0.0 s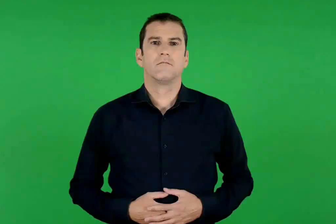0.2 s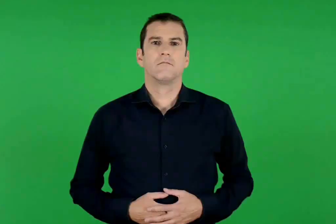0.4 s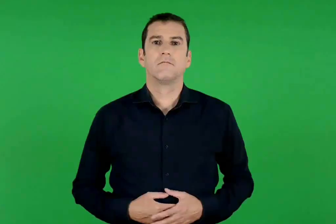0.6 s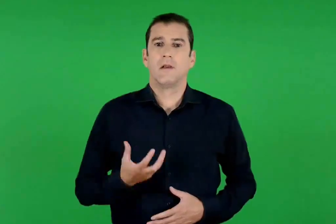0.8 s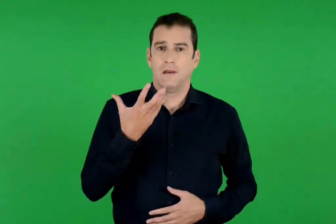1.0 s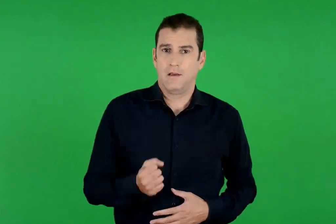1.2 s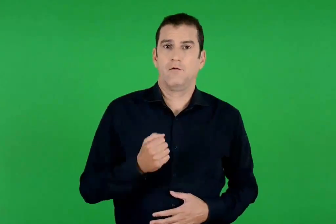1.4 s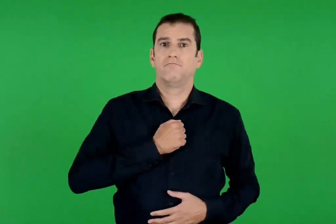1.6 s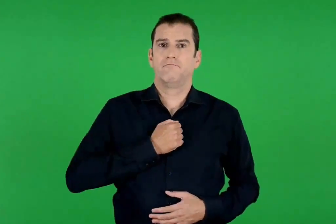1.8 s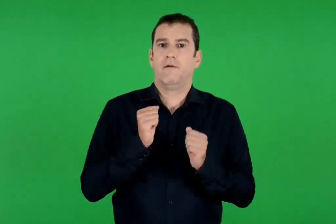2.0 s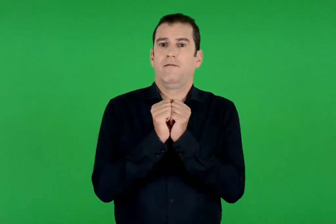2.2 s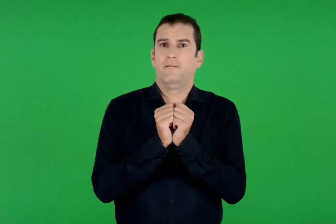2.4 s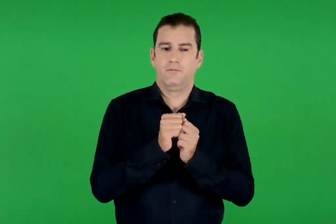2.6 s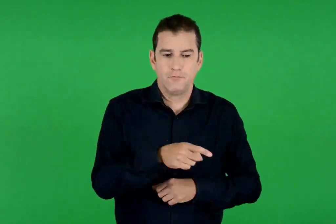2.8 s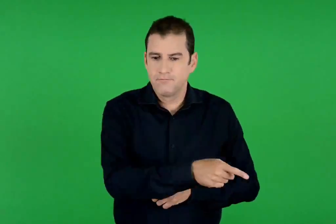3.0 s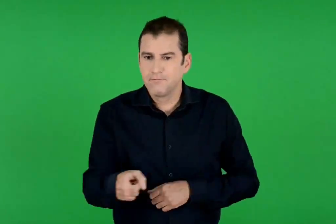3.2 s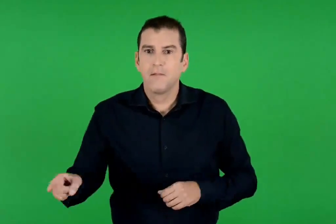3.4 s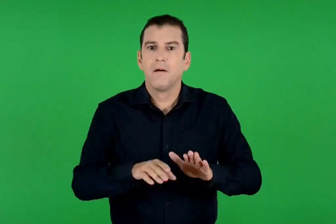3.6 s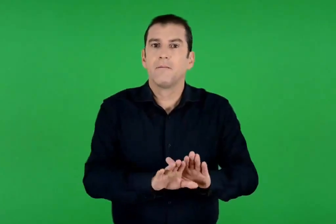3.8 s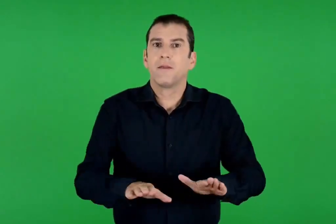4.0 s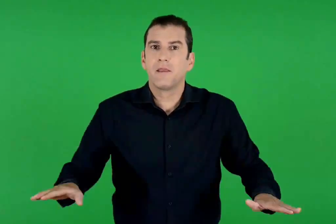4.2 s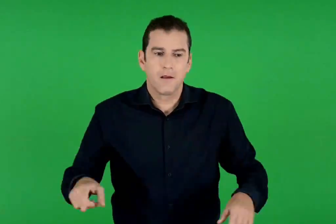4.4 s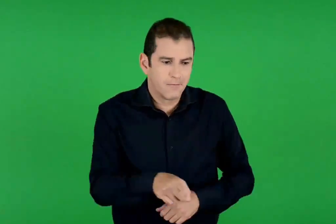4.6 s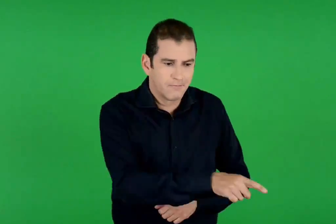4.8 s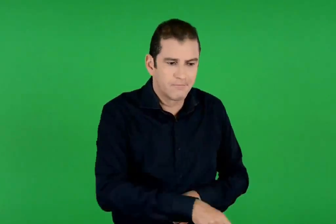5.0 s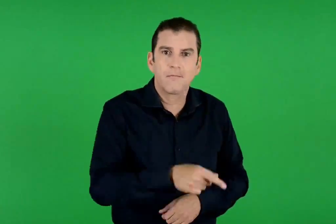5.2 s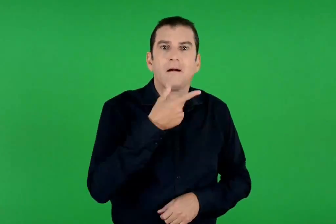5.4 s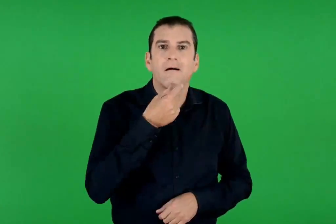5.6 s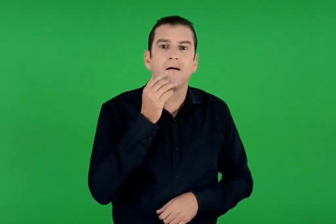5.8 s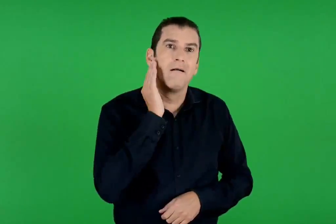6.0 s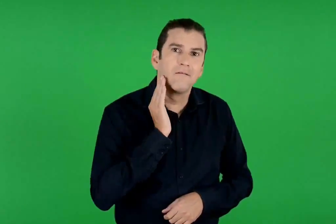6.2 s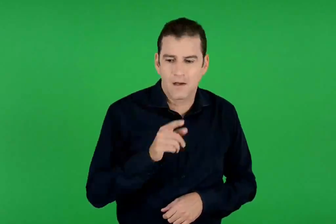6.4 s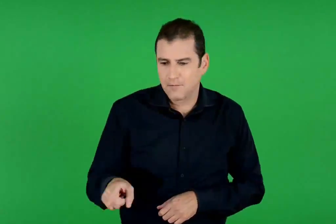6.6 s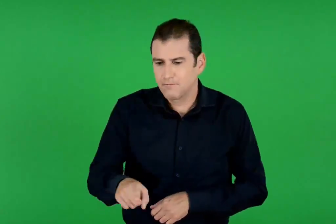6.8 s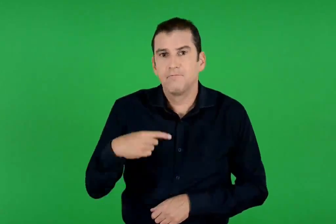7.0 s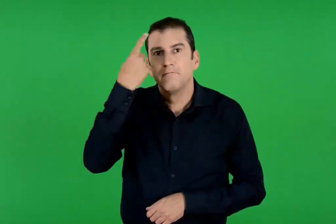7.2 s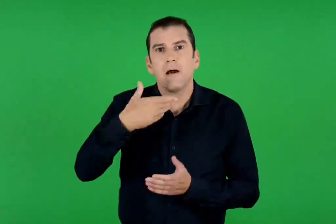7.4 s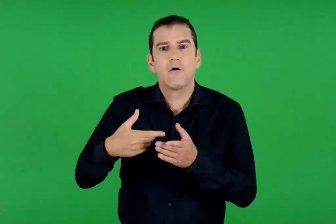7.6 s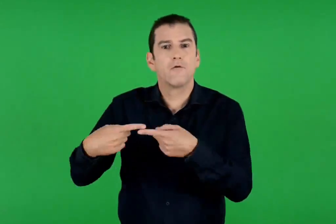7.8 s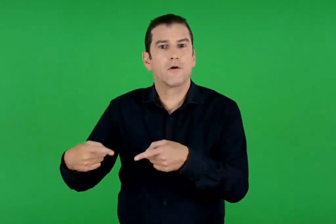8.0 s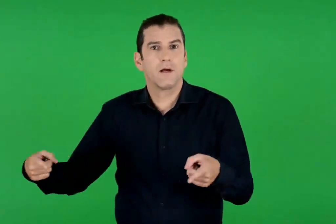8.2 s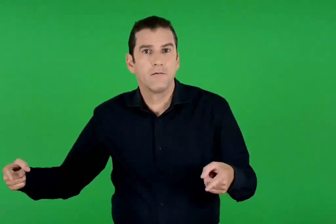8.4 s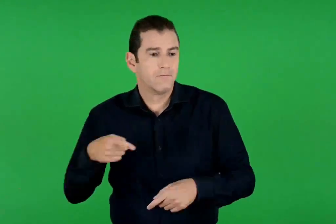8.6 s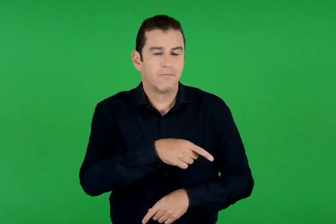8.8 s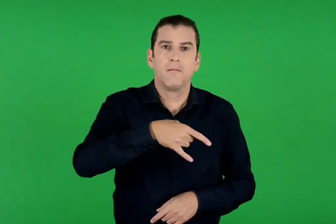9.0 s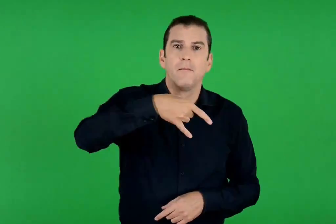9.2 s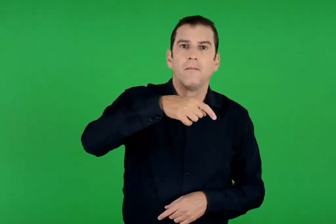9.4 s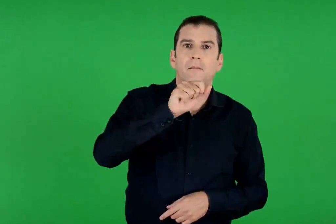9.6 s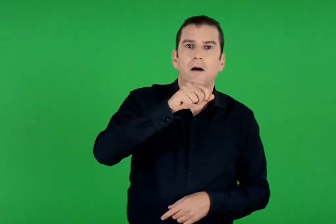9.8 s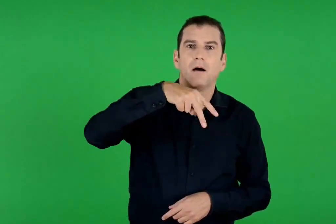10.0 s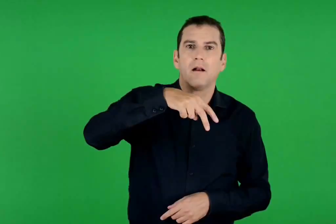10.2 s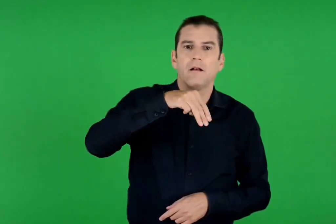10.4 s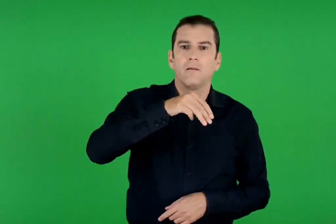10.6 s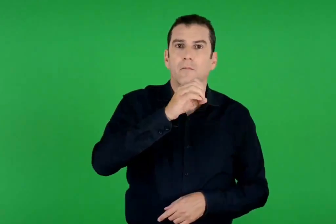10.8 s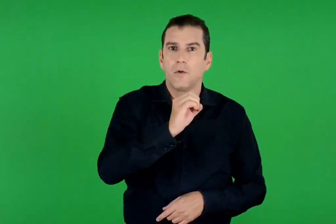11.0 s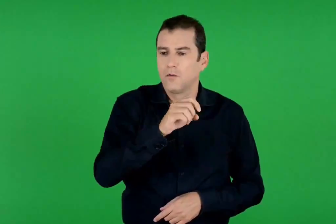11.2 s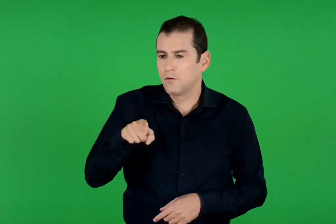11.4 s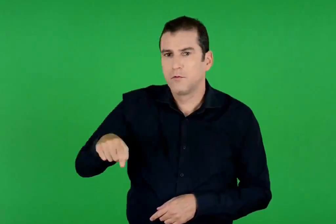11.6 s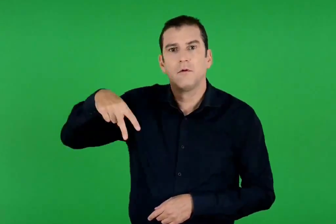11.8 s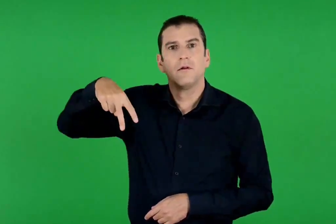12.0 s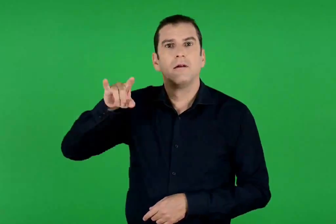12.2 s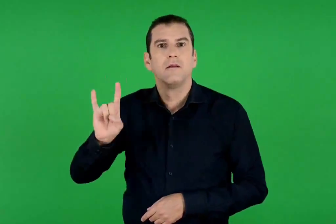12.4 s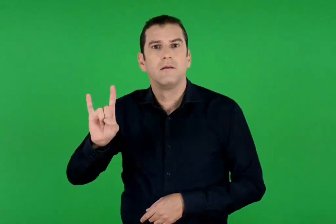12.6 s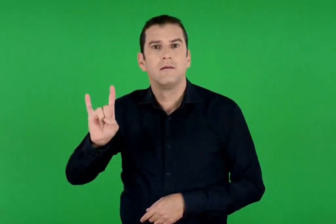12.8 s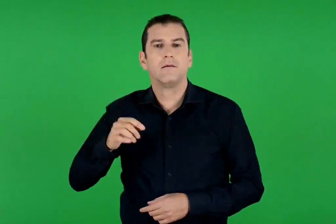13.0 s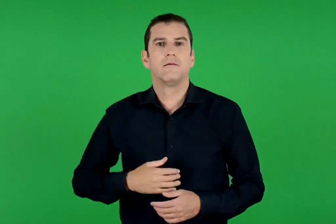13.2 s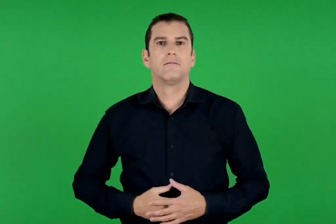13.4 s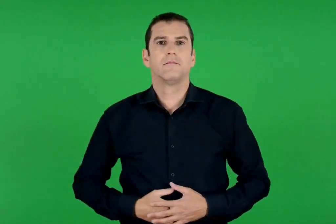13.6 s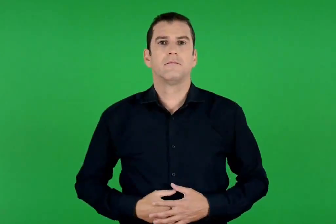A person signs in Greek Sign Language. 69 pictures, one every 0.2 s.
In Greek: έχω φίλους μου τα παιδιά , τα λευκά και τα έγχρωμα
